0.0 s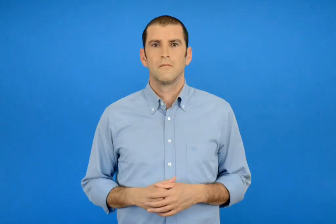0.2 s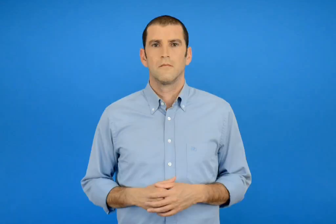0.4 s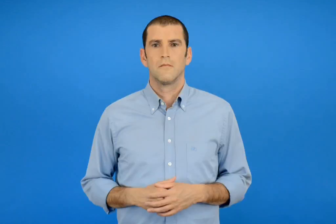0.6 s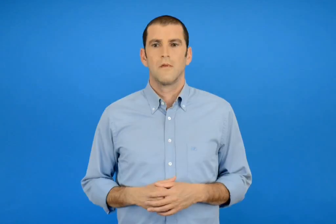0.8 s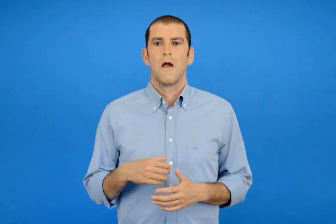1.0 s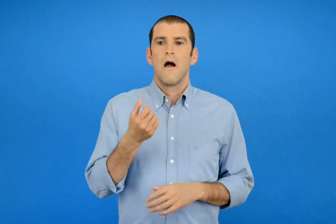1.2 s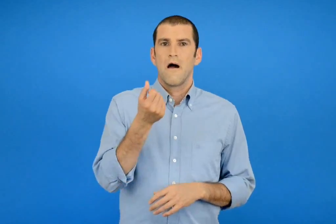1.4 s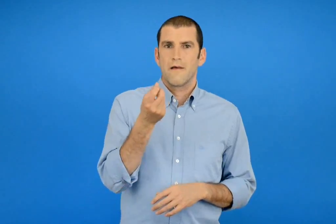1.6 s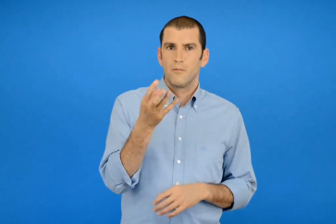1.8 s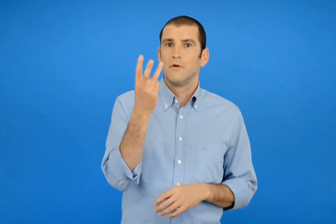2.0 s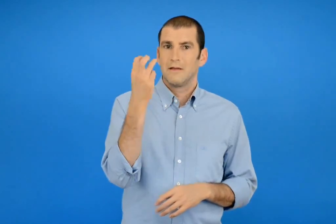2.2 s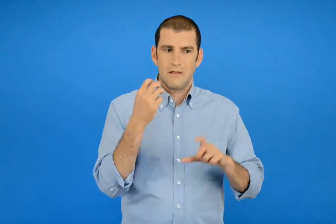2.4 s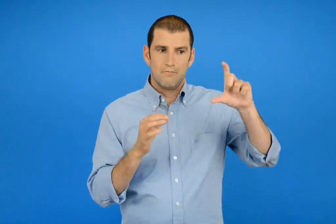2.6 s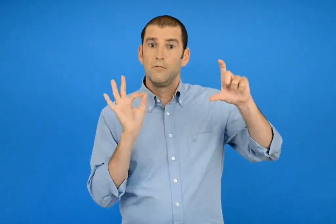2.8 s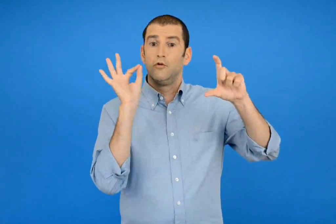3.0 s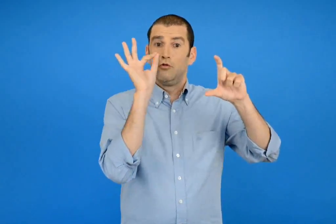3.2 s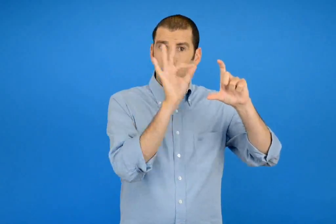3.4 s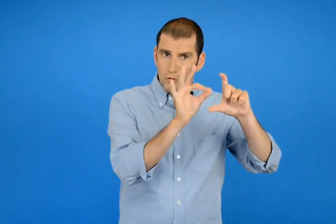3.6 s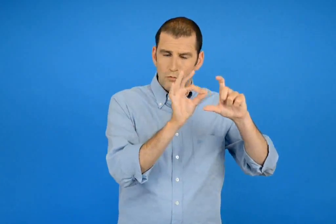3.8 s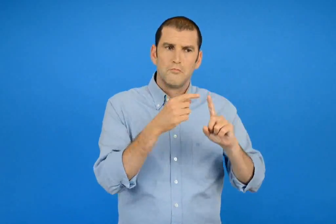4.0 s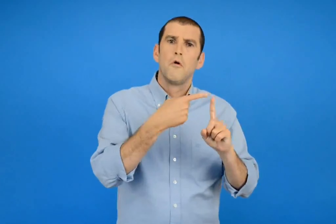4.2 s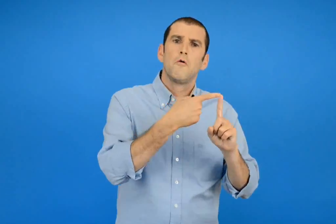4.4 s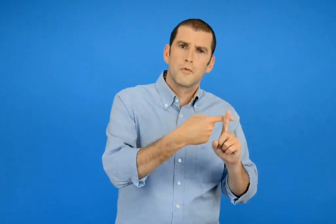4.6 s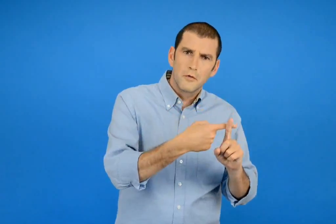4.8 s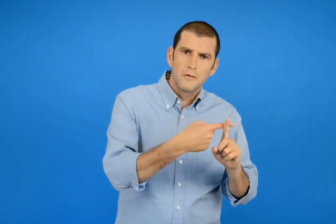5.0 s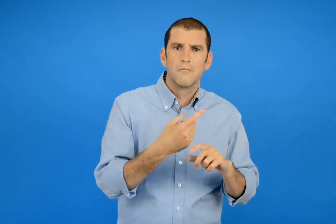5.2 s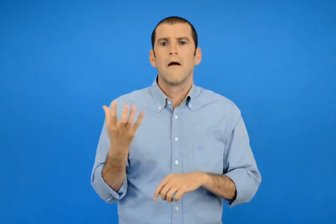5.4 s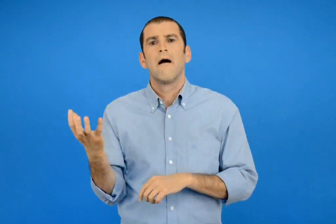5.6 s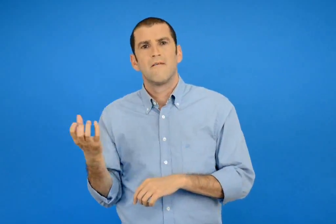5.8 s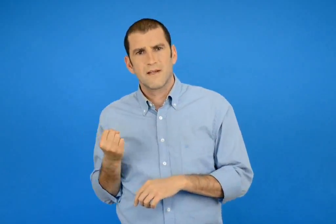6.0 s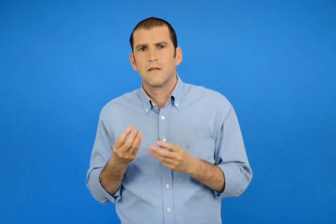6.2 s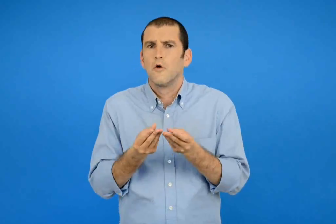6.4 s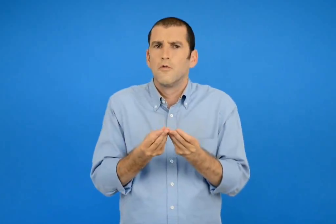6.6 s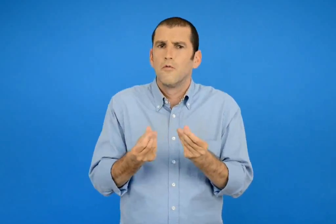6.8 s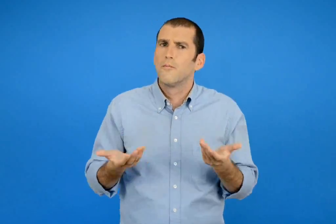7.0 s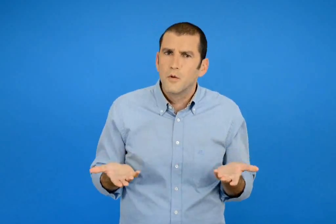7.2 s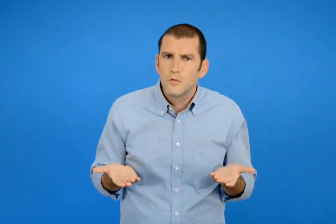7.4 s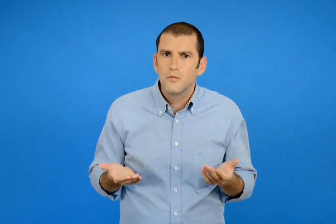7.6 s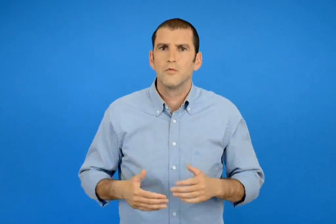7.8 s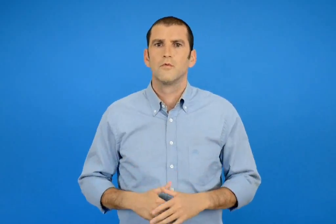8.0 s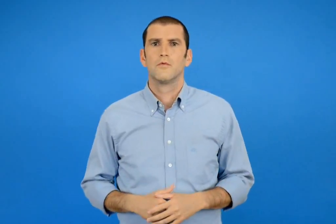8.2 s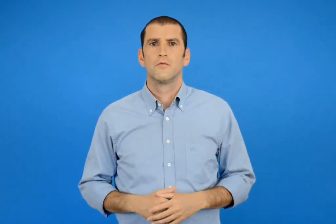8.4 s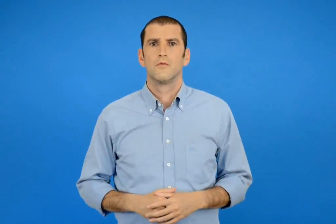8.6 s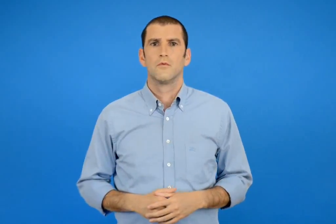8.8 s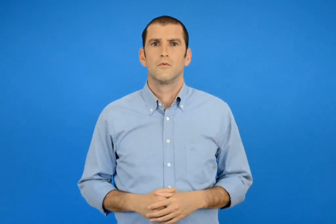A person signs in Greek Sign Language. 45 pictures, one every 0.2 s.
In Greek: πως μπορώ να φτάσω στο 30 με πρόσθεση η αφαίρεση ;
